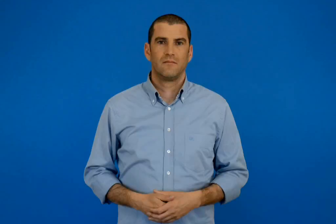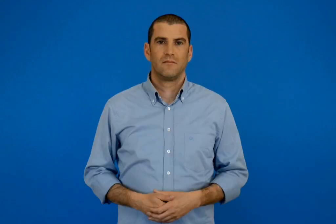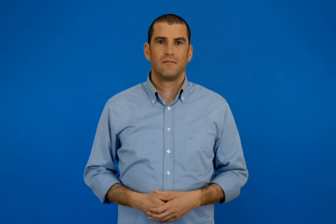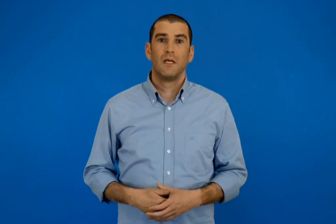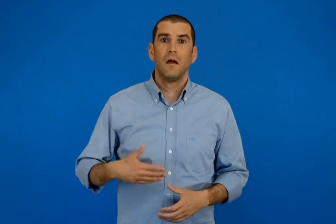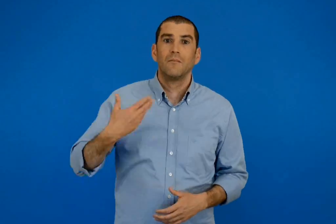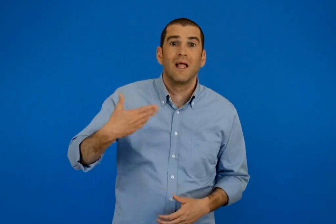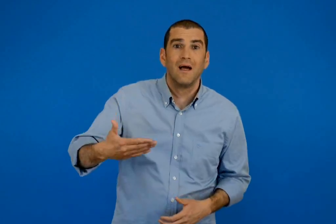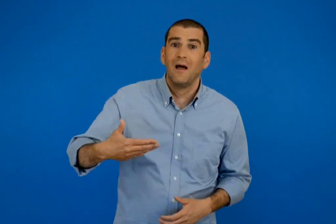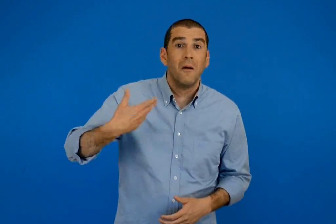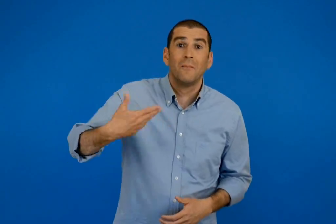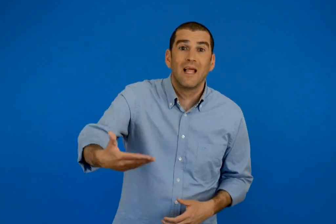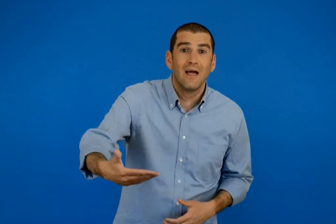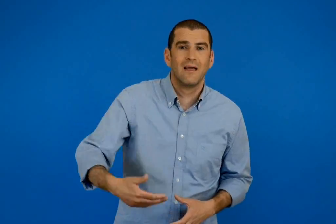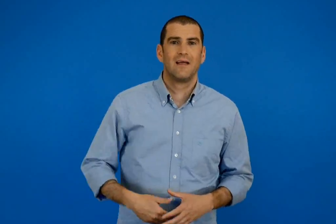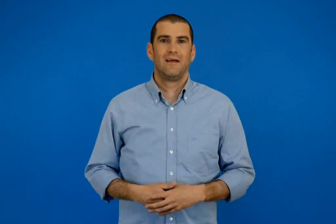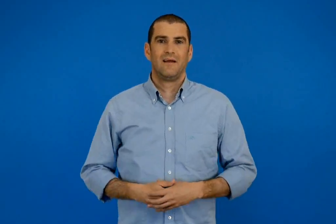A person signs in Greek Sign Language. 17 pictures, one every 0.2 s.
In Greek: και μετά και μετά?
